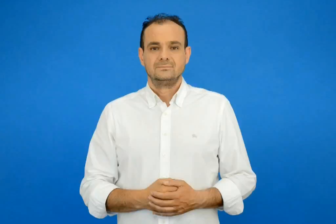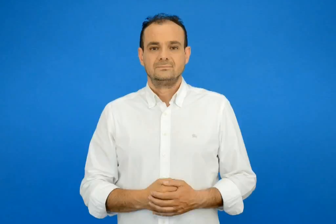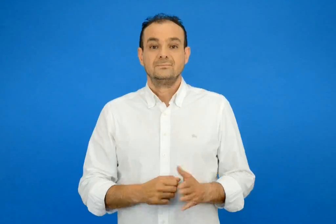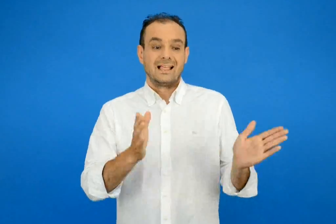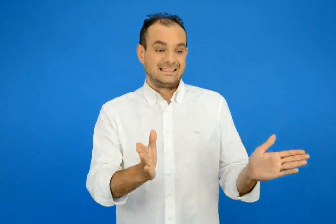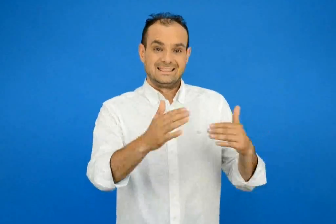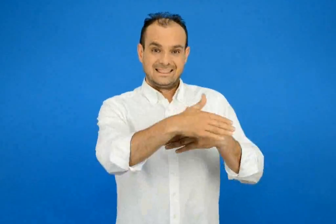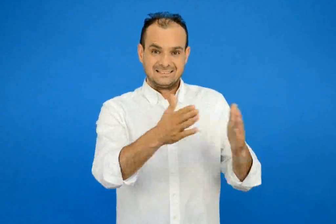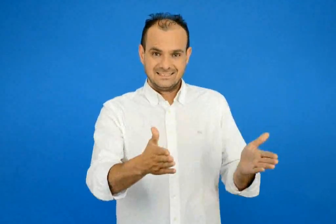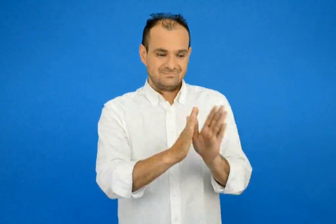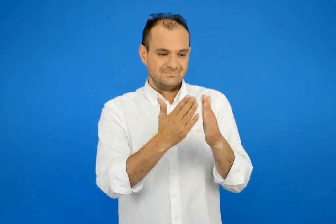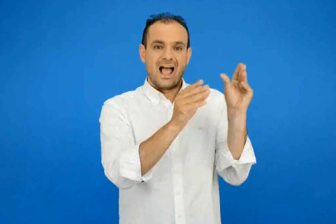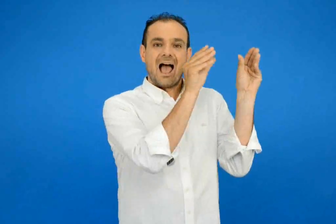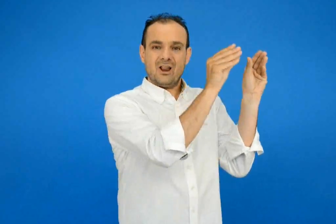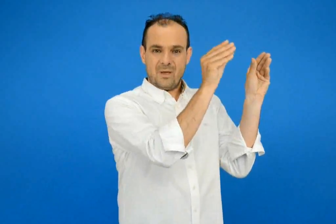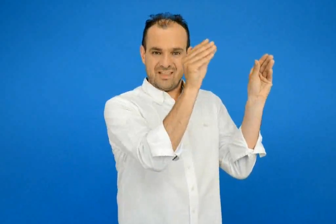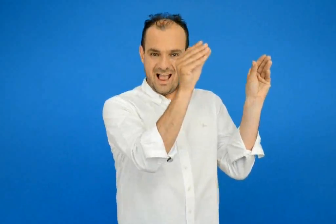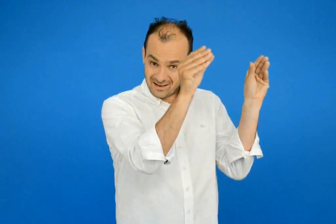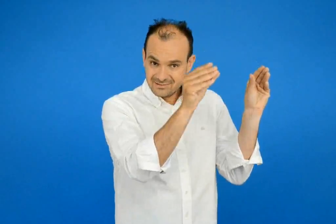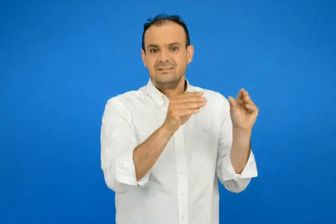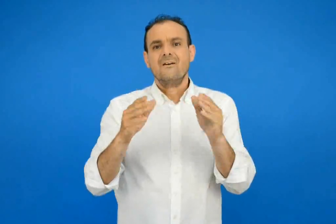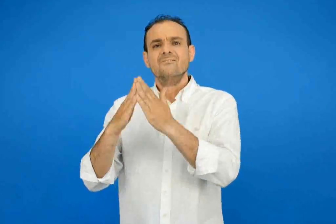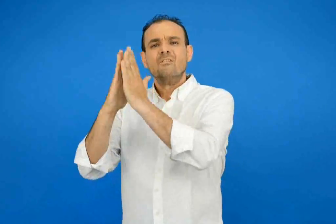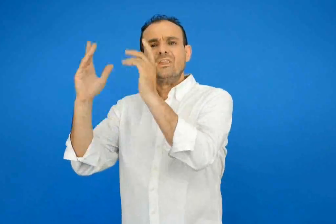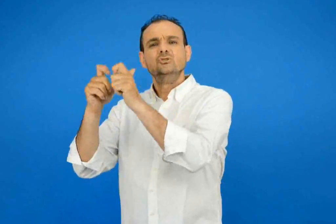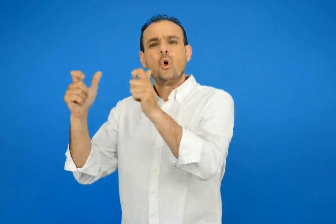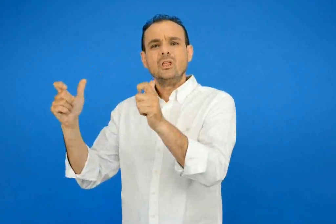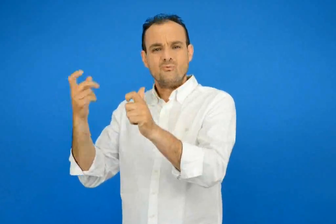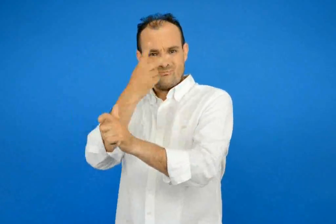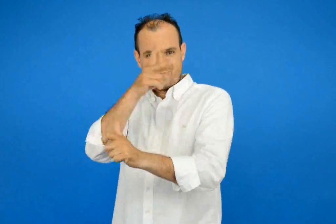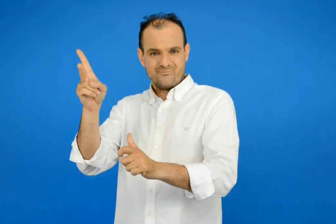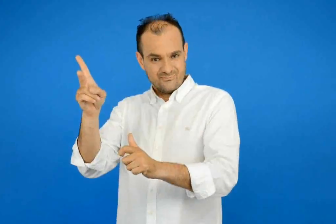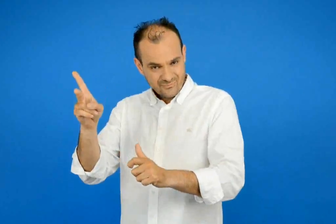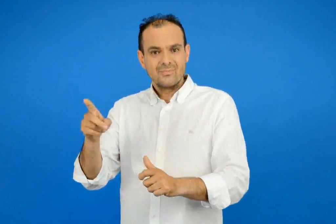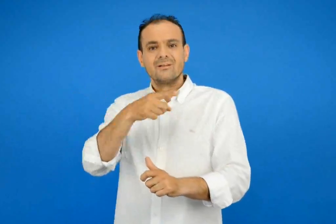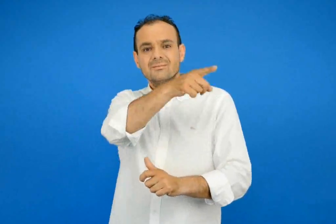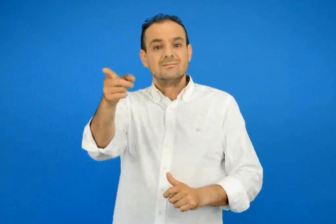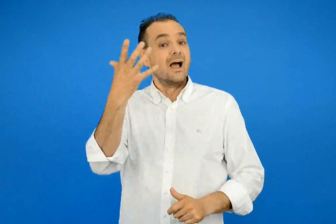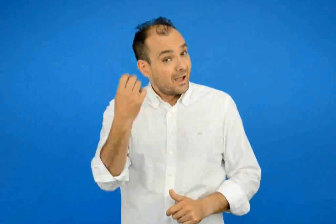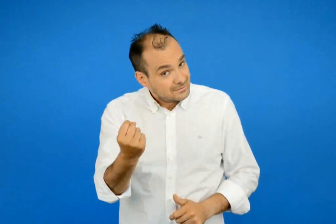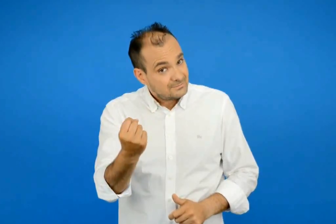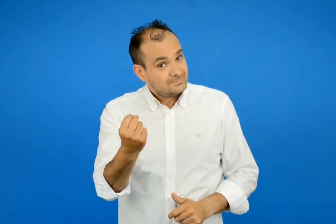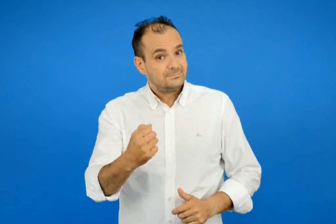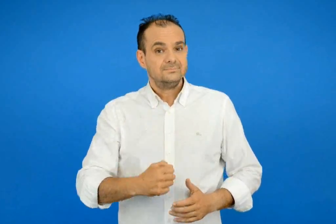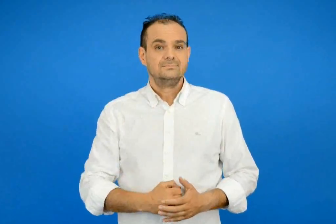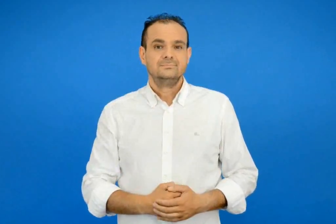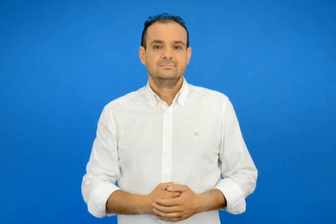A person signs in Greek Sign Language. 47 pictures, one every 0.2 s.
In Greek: έχετε εγκυκλοπαίδεια στην τάξη σας η στη βιβλιοθήκη του σχολείου σας ;
